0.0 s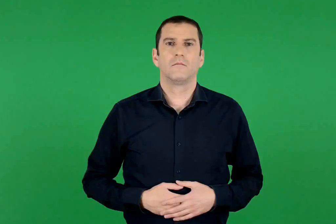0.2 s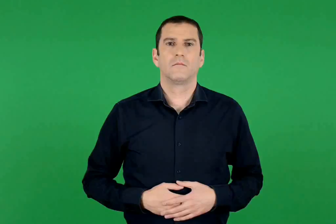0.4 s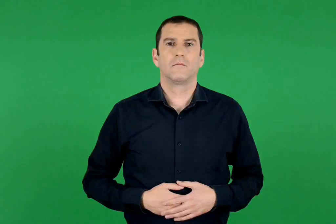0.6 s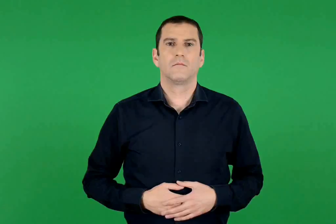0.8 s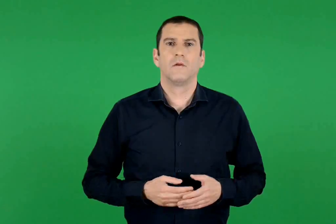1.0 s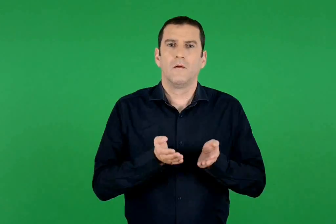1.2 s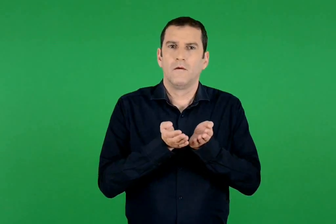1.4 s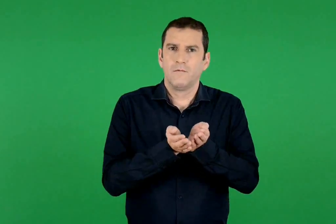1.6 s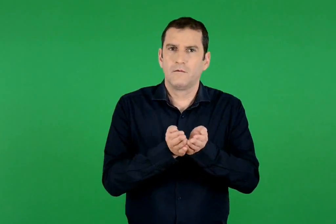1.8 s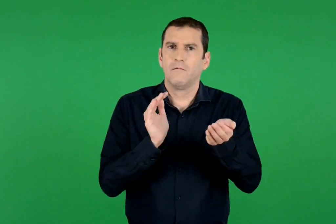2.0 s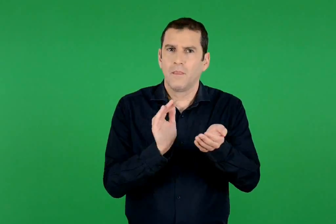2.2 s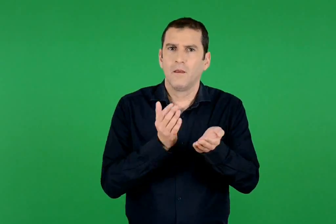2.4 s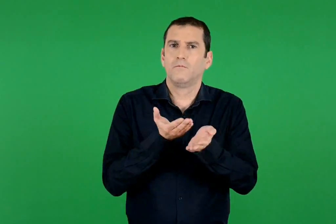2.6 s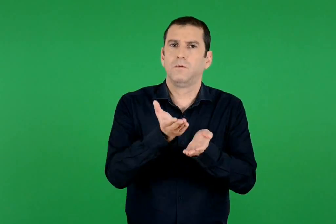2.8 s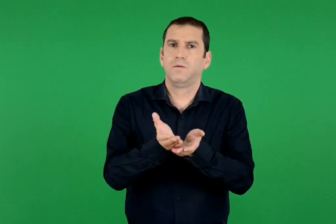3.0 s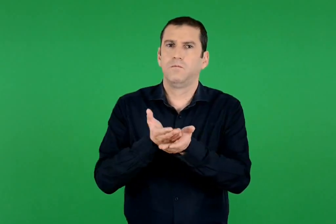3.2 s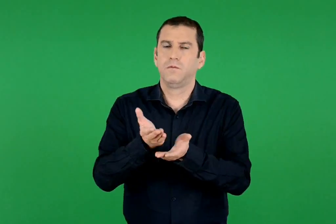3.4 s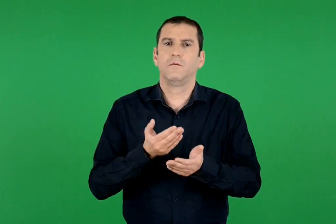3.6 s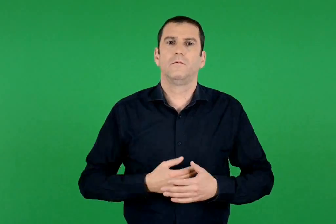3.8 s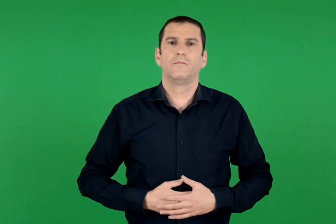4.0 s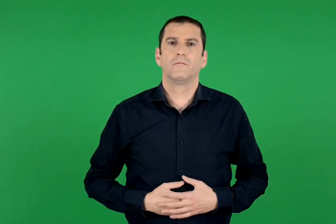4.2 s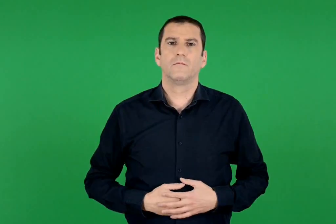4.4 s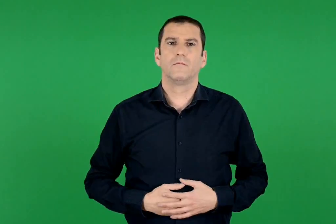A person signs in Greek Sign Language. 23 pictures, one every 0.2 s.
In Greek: ταχύπλοα
